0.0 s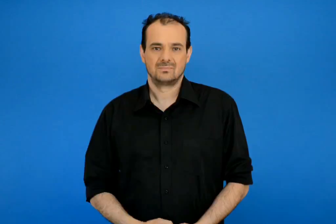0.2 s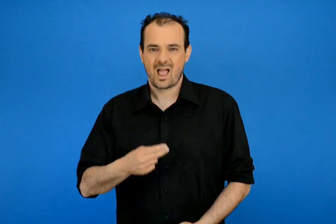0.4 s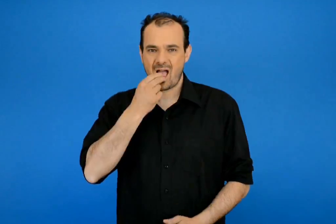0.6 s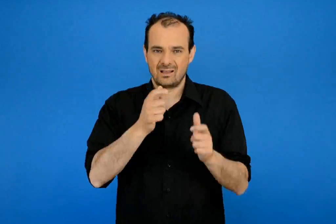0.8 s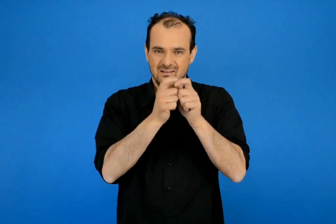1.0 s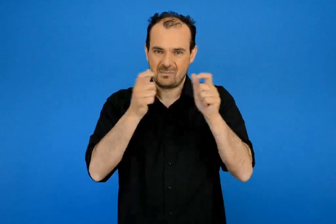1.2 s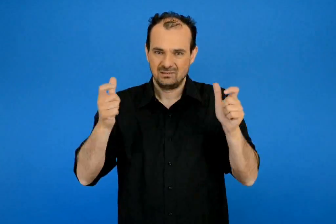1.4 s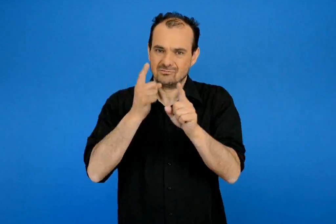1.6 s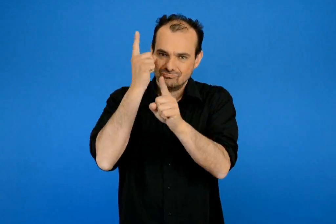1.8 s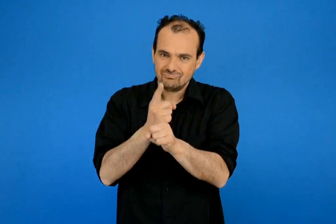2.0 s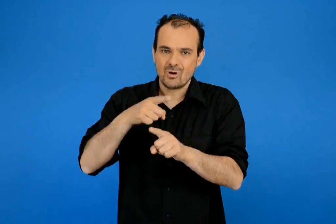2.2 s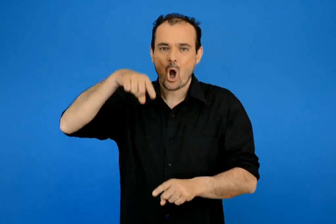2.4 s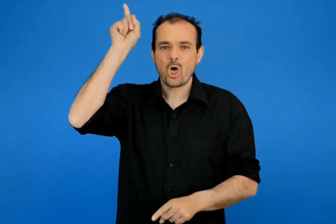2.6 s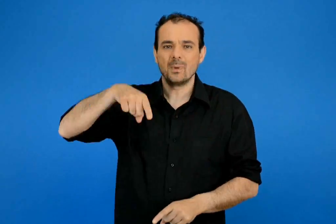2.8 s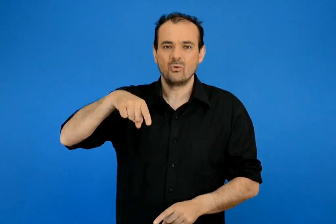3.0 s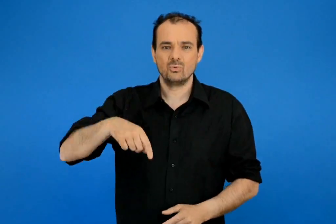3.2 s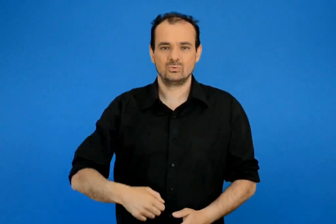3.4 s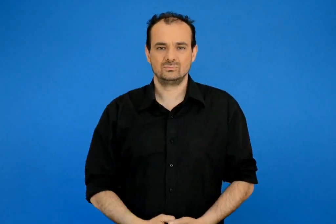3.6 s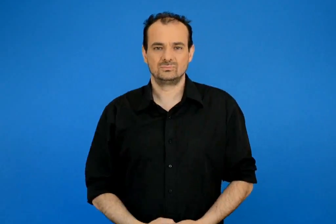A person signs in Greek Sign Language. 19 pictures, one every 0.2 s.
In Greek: τραπεζαρία ολοήμερου
